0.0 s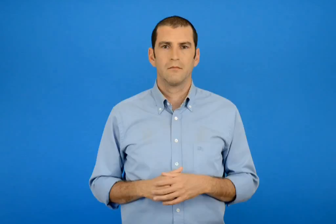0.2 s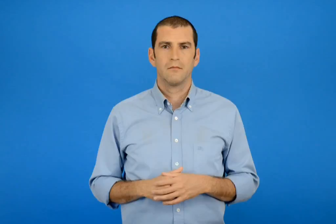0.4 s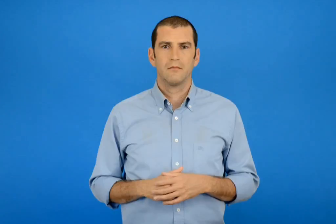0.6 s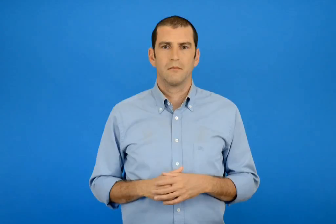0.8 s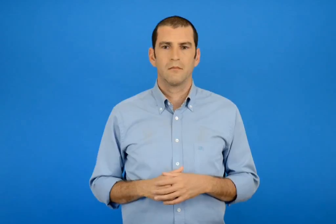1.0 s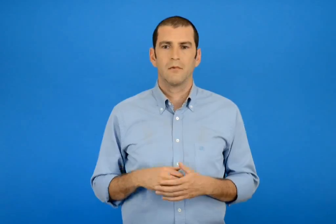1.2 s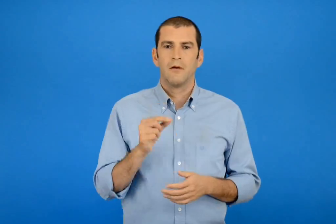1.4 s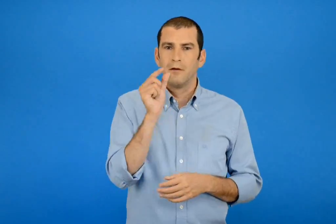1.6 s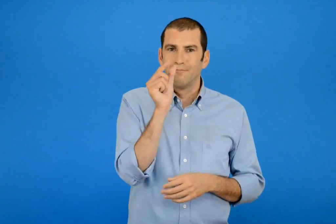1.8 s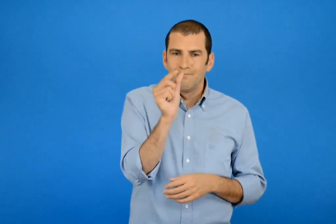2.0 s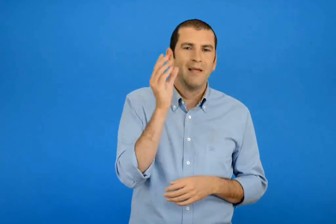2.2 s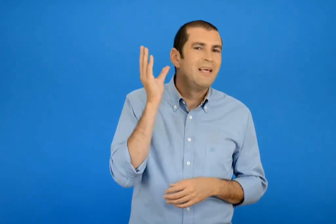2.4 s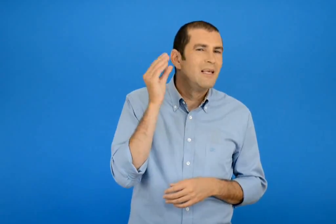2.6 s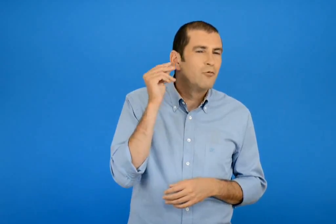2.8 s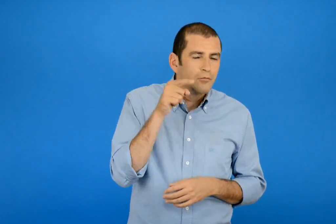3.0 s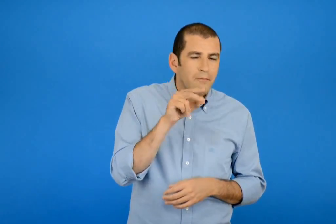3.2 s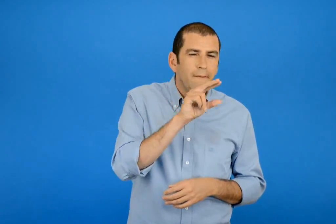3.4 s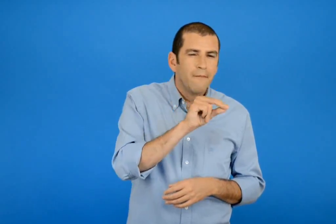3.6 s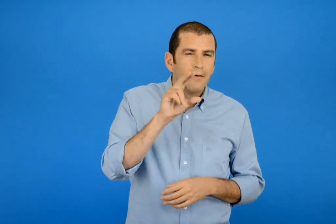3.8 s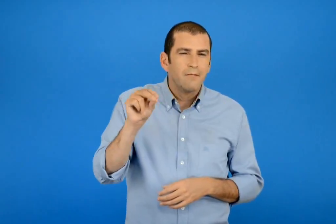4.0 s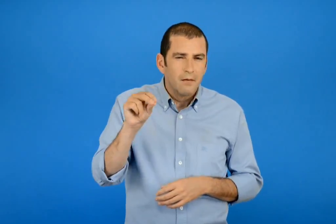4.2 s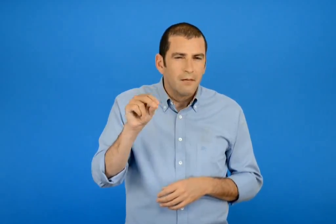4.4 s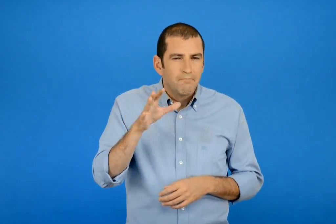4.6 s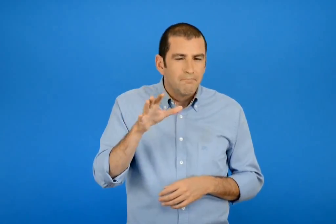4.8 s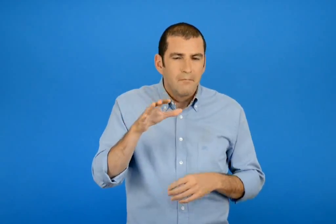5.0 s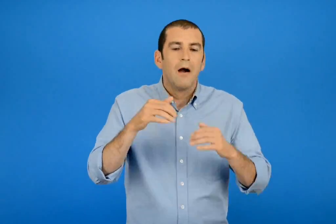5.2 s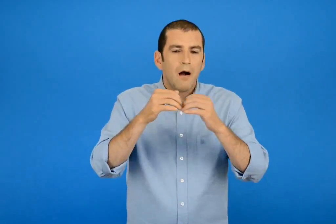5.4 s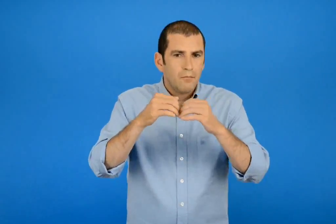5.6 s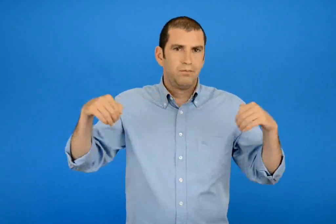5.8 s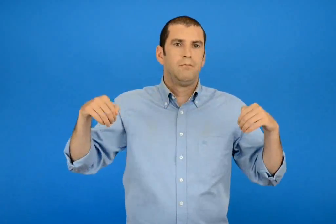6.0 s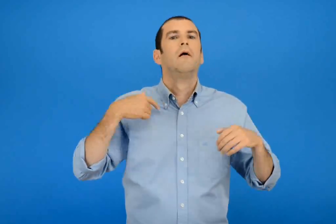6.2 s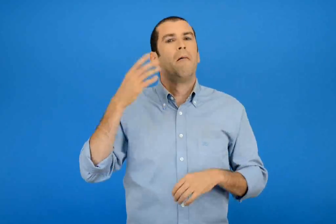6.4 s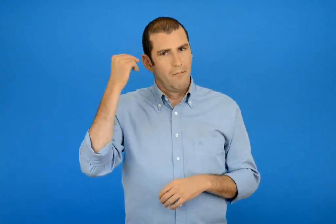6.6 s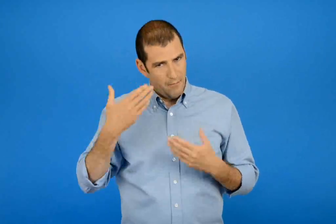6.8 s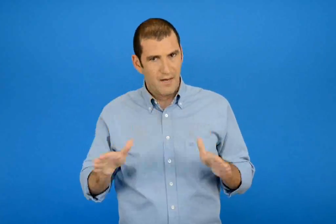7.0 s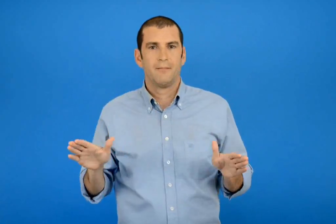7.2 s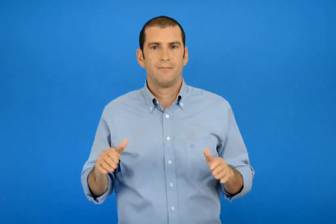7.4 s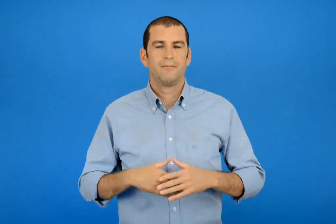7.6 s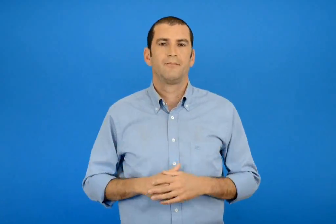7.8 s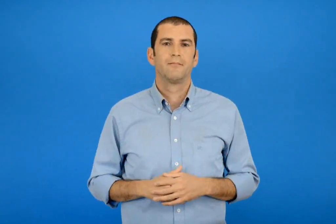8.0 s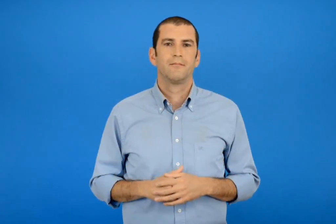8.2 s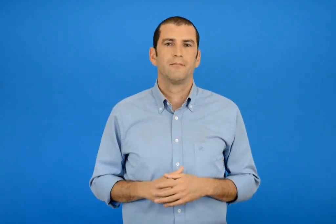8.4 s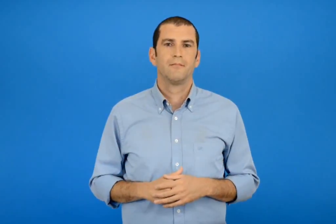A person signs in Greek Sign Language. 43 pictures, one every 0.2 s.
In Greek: έμαθα να ξεχωρίζω μεταξύ τους ήχους που μοιάζουν
